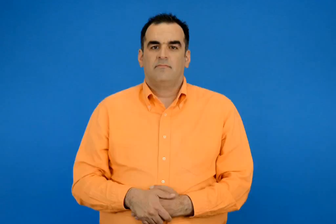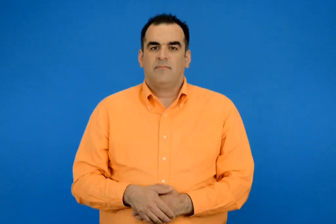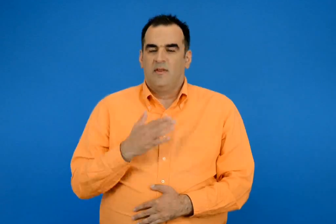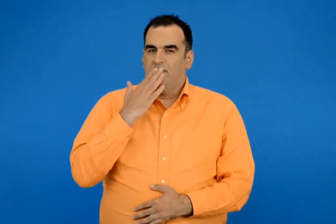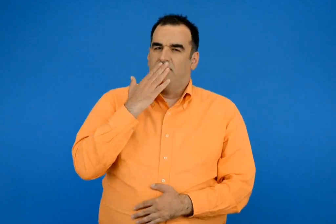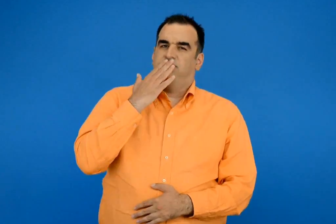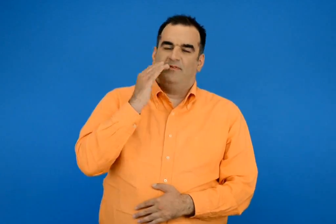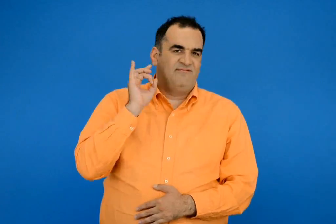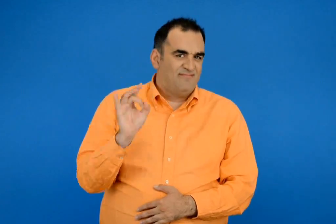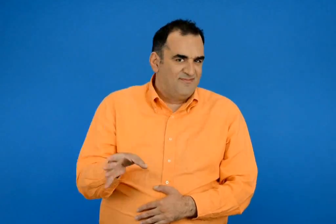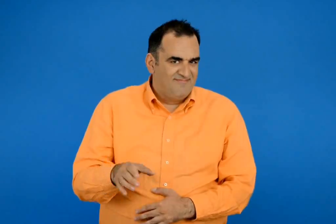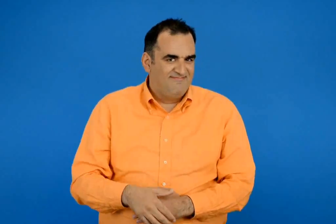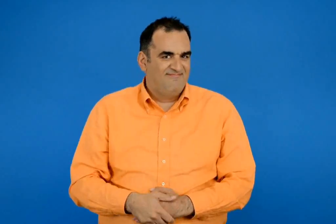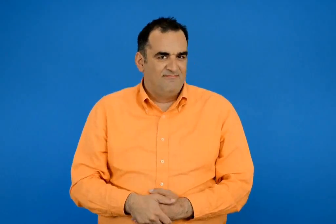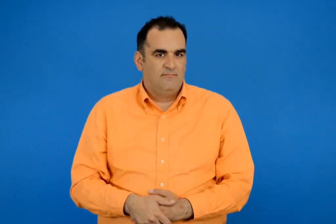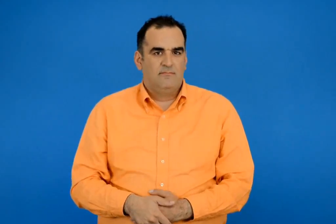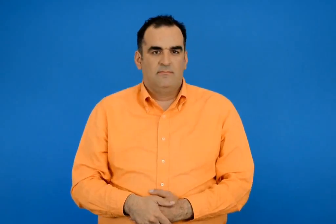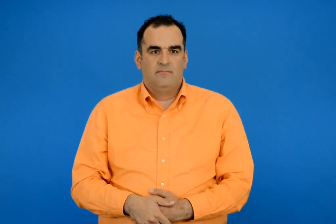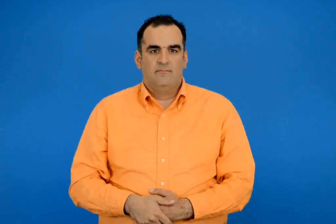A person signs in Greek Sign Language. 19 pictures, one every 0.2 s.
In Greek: σιγά τα λάχανα
